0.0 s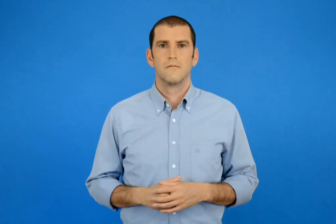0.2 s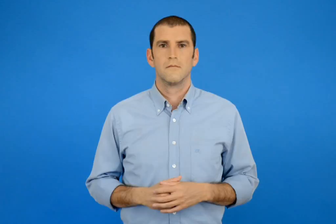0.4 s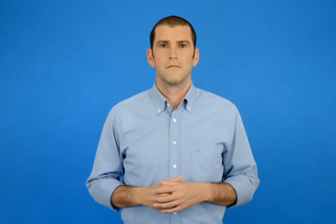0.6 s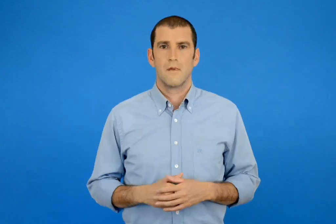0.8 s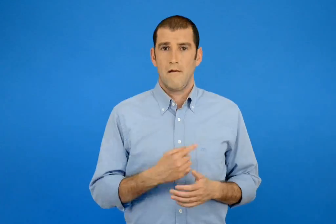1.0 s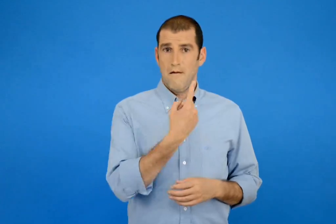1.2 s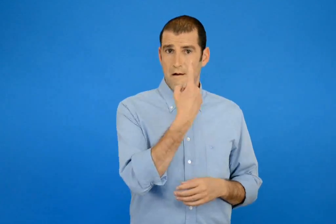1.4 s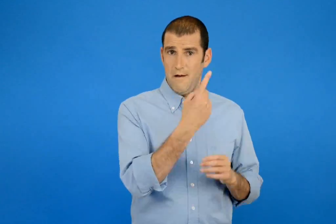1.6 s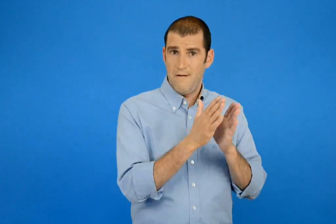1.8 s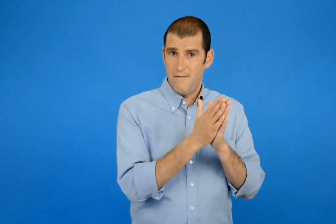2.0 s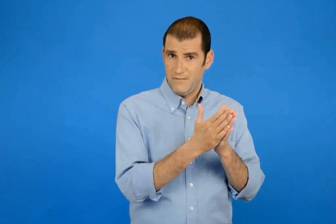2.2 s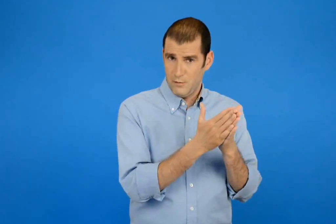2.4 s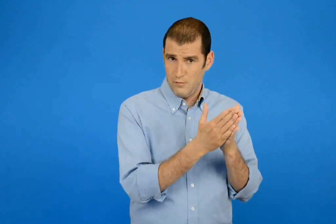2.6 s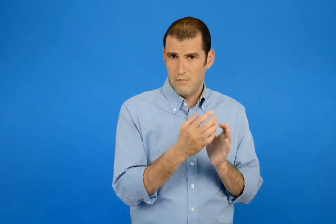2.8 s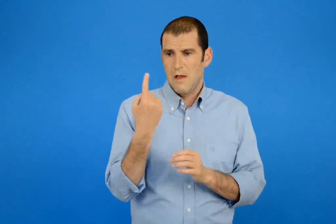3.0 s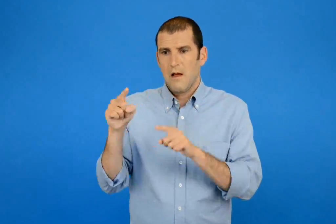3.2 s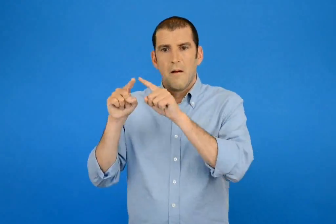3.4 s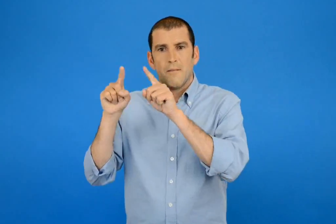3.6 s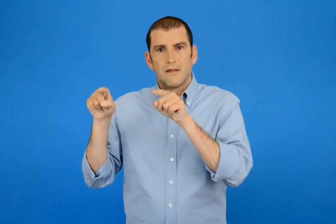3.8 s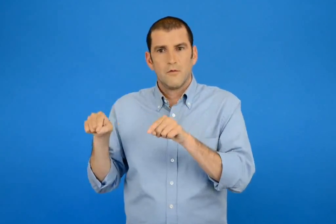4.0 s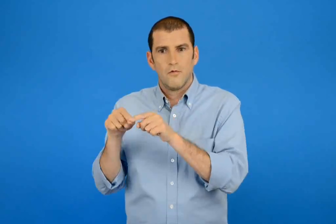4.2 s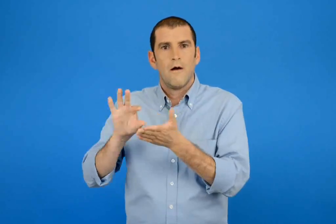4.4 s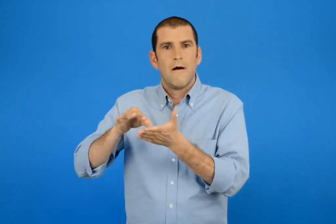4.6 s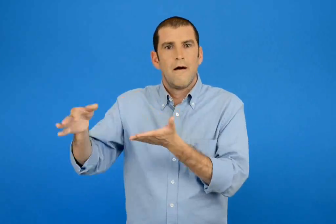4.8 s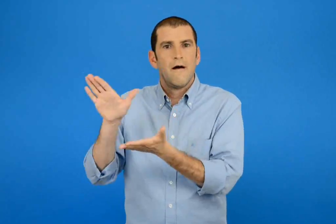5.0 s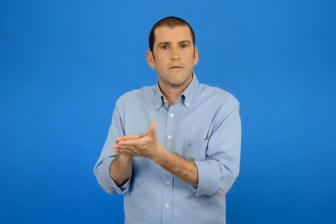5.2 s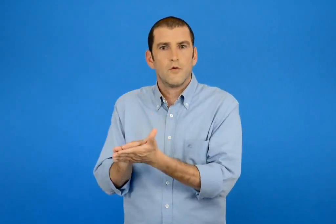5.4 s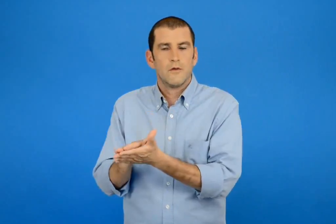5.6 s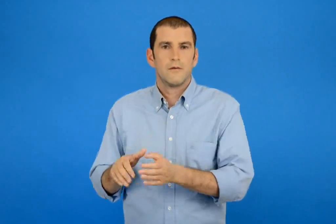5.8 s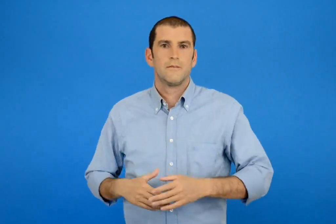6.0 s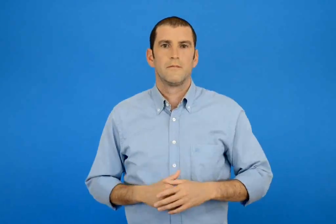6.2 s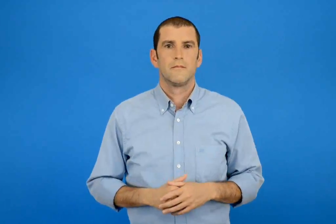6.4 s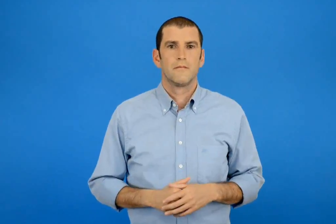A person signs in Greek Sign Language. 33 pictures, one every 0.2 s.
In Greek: 1 βιβλίο και 1 πακέτο αυτοκόλλητα
